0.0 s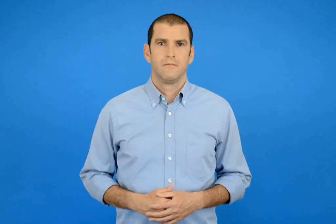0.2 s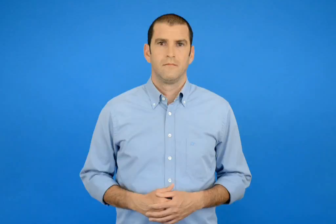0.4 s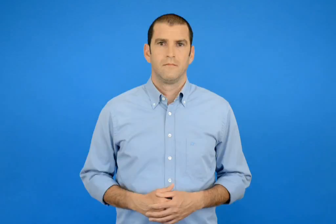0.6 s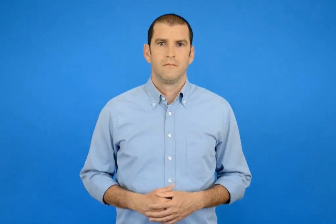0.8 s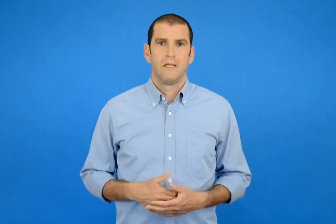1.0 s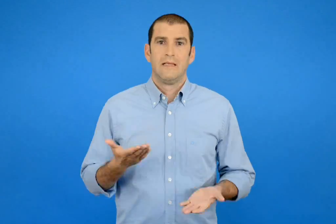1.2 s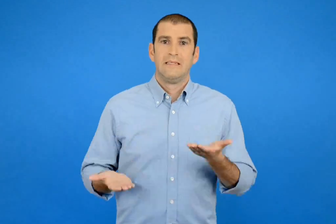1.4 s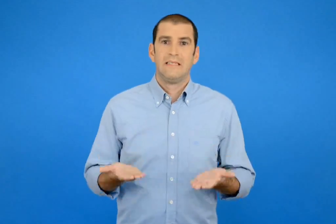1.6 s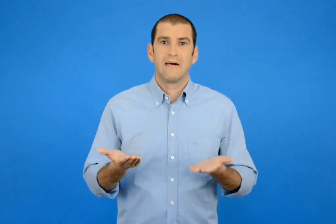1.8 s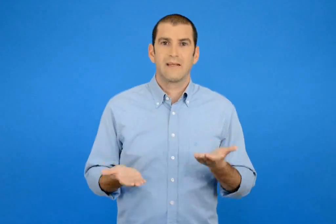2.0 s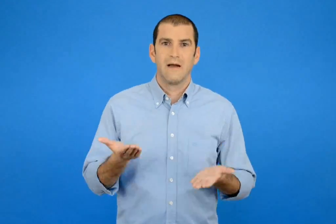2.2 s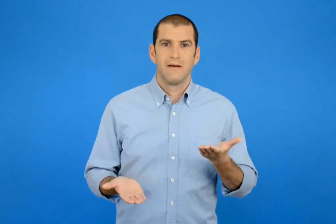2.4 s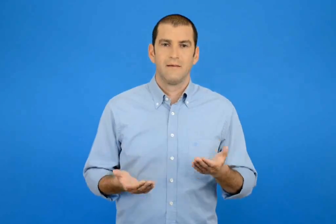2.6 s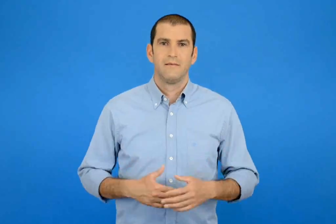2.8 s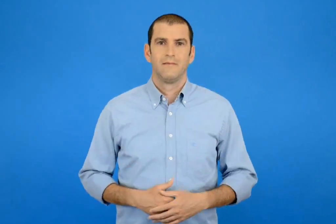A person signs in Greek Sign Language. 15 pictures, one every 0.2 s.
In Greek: η ζυγαριά
